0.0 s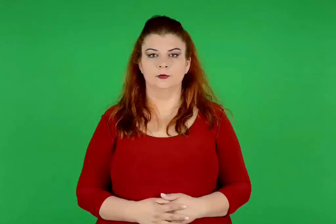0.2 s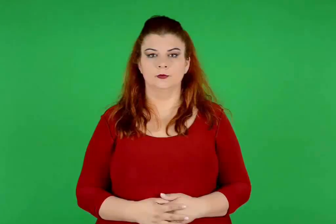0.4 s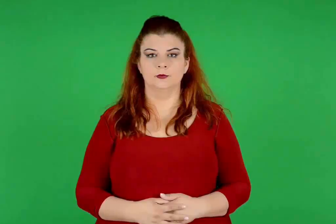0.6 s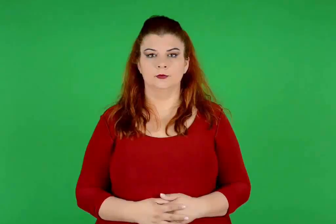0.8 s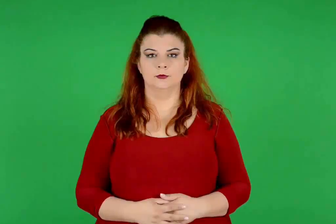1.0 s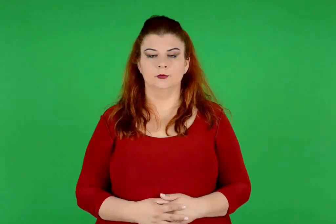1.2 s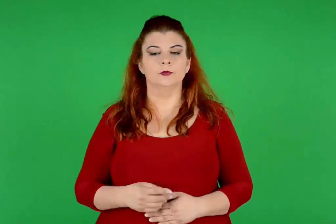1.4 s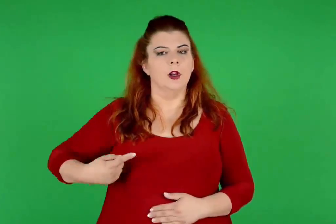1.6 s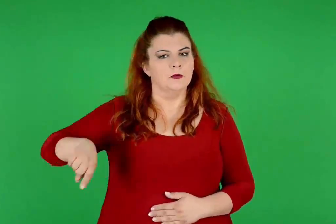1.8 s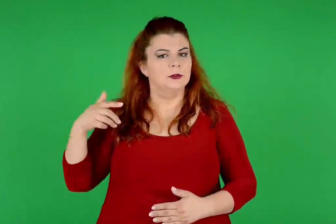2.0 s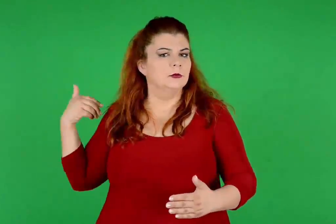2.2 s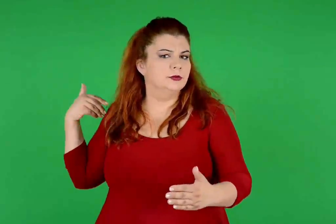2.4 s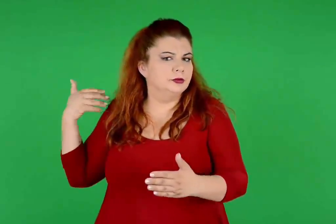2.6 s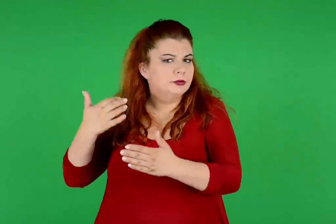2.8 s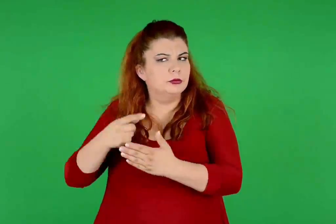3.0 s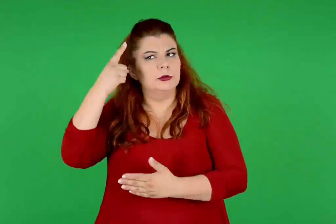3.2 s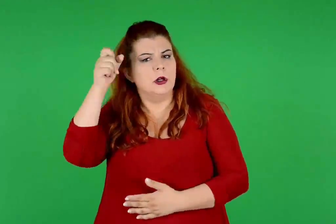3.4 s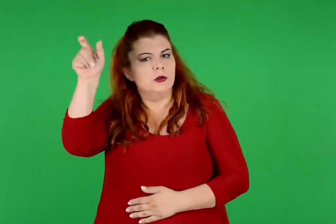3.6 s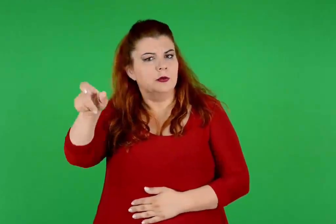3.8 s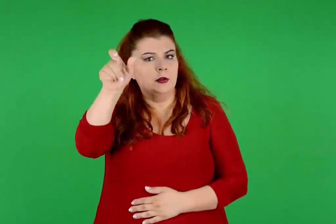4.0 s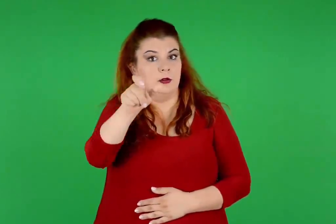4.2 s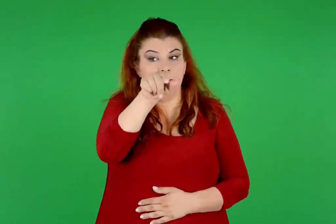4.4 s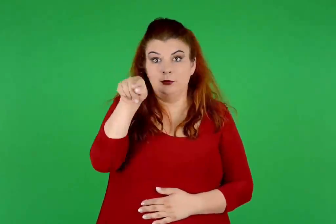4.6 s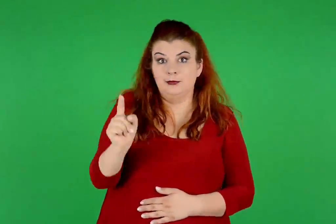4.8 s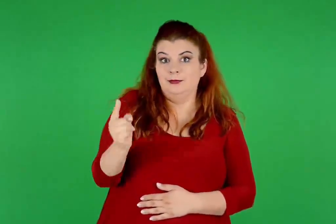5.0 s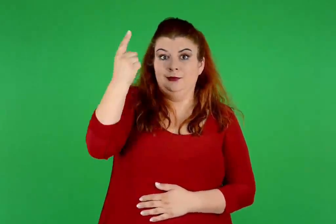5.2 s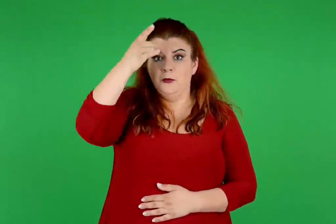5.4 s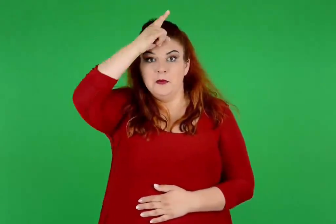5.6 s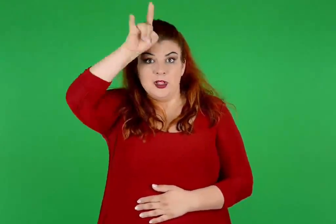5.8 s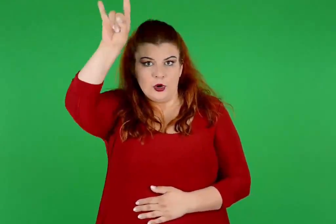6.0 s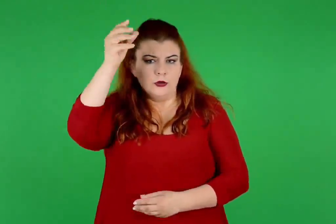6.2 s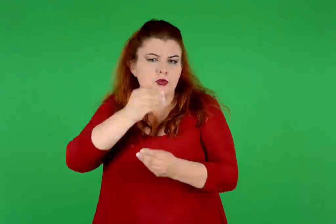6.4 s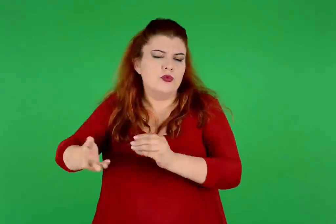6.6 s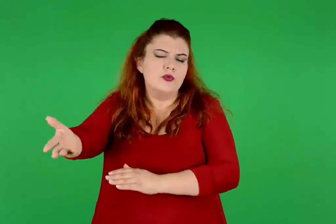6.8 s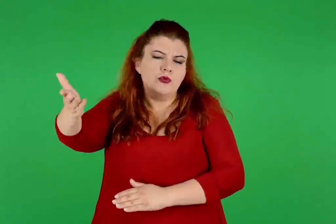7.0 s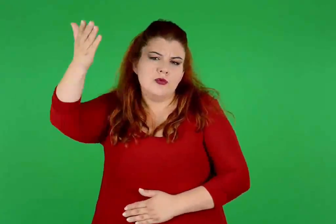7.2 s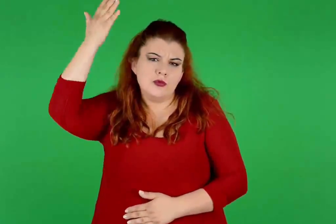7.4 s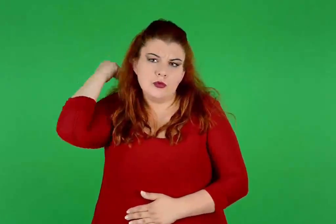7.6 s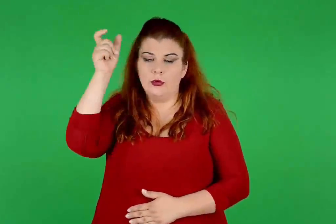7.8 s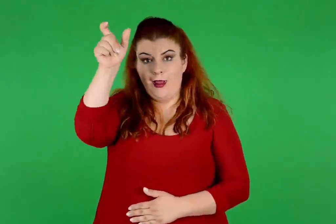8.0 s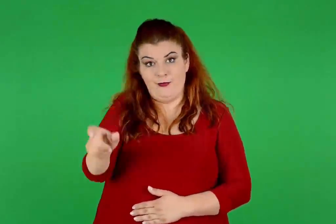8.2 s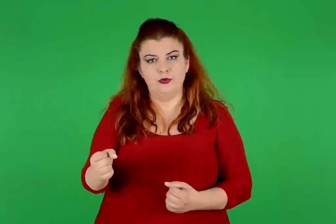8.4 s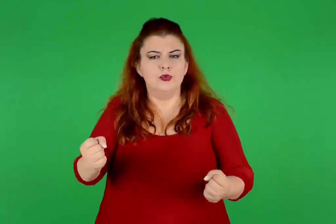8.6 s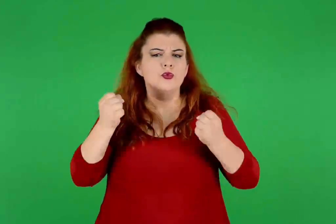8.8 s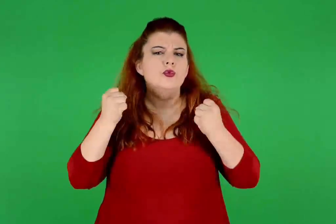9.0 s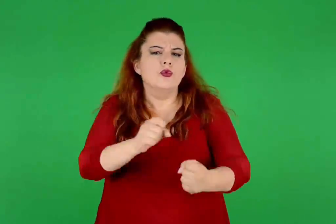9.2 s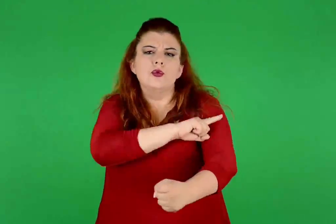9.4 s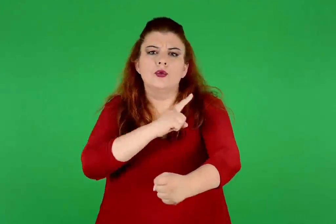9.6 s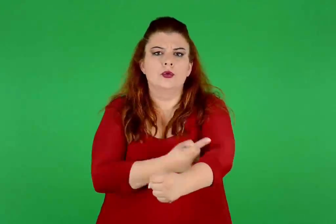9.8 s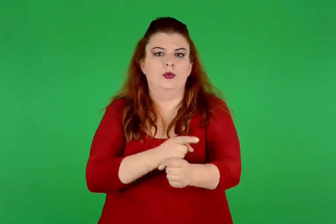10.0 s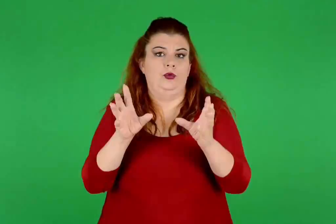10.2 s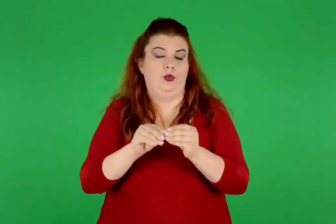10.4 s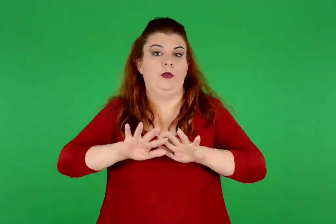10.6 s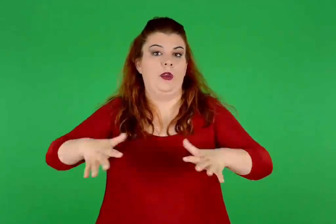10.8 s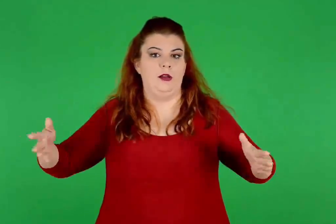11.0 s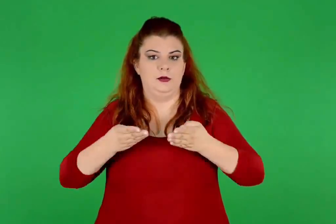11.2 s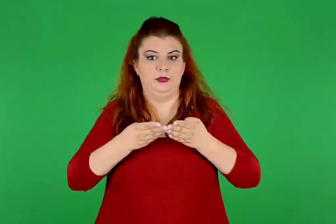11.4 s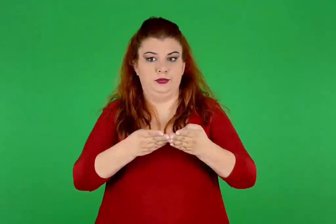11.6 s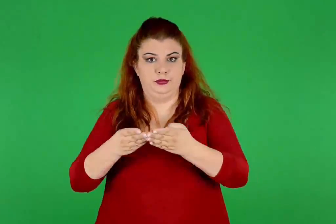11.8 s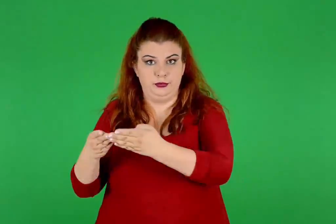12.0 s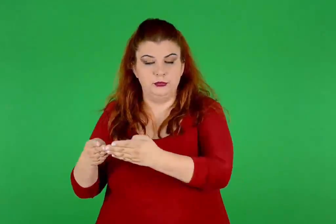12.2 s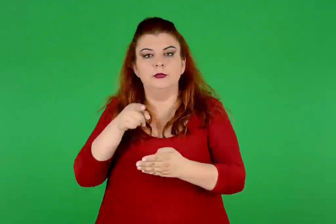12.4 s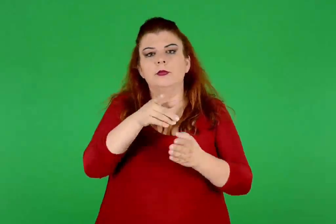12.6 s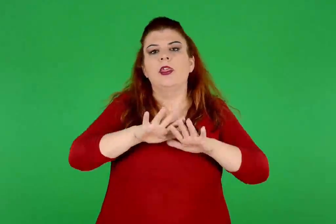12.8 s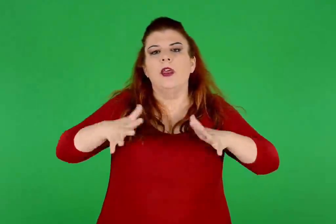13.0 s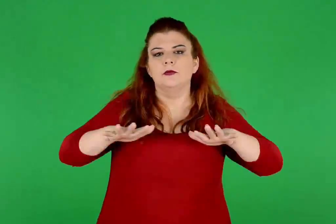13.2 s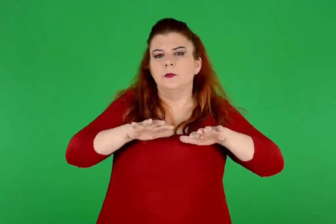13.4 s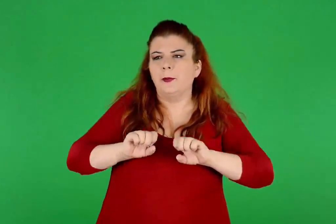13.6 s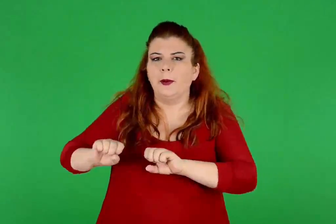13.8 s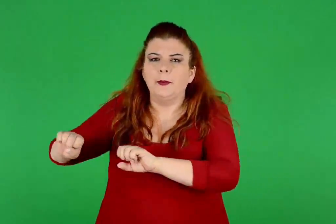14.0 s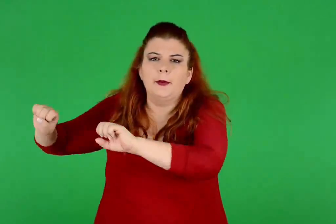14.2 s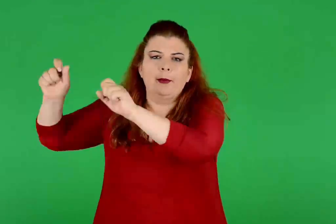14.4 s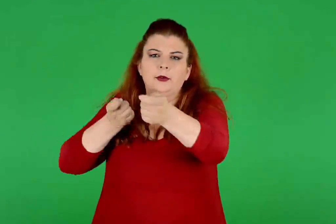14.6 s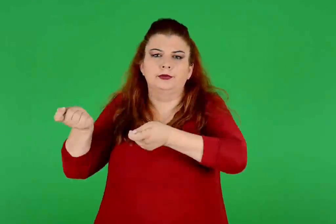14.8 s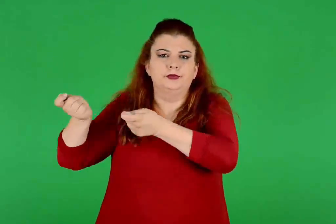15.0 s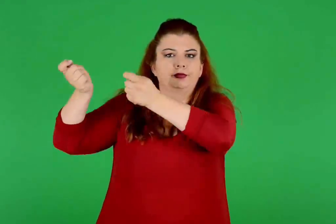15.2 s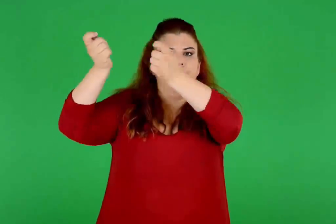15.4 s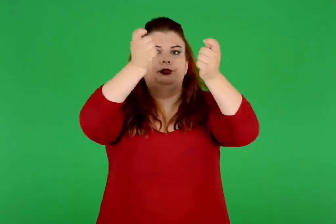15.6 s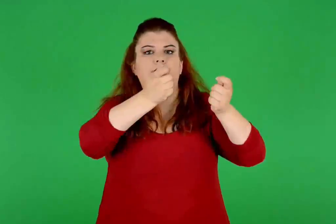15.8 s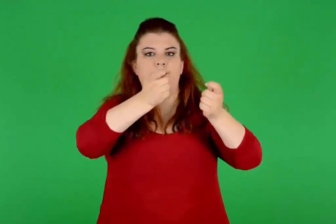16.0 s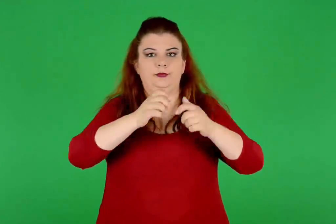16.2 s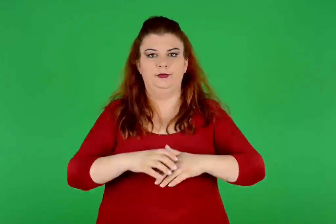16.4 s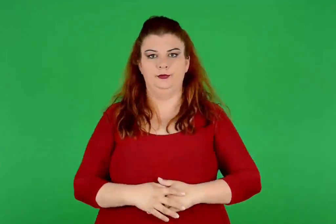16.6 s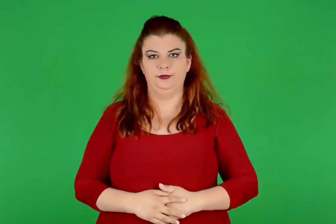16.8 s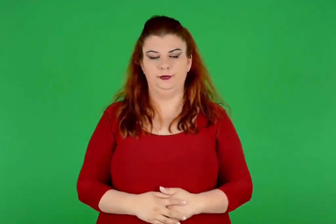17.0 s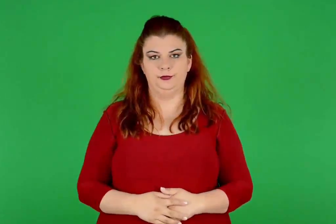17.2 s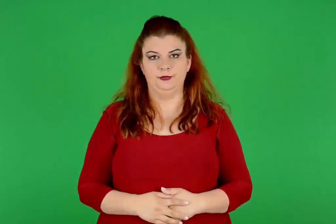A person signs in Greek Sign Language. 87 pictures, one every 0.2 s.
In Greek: ο μίνωας είναι ο παλαιότερος από όσους έχουμε ακουστά που απόχτησε ναυτική δύναμη και κυριάρχησε στις περισσότερες από όσες λέμε τώρα ελληνικές θάλασσες
